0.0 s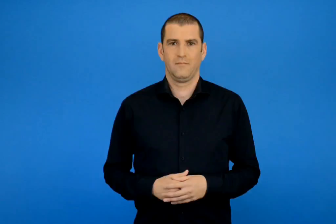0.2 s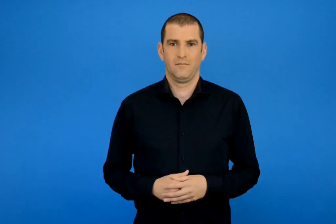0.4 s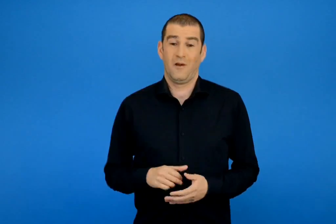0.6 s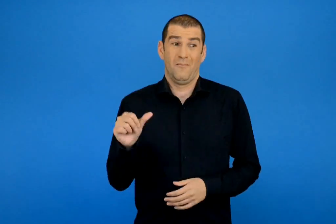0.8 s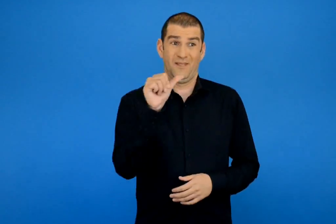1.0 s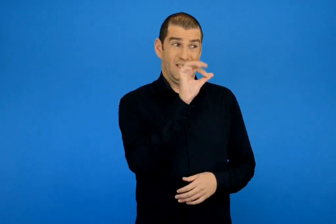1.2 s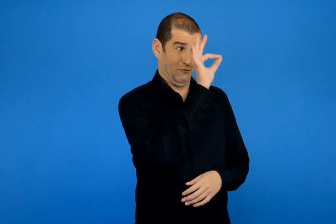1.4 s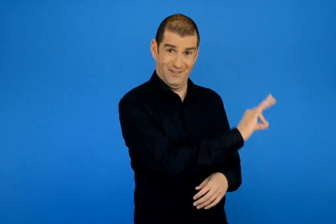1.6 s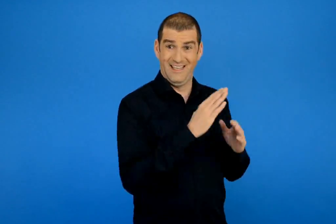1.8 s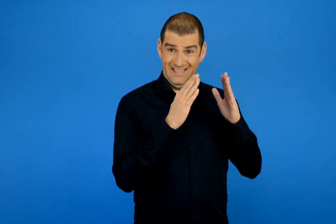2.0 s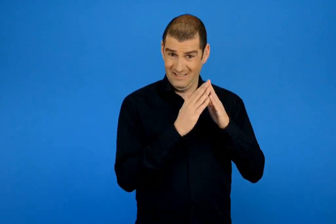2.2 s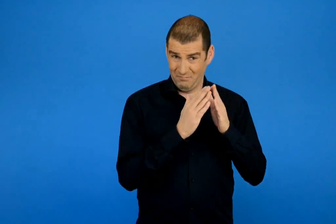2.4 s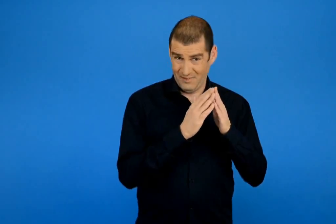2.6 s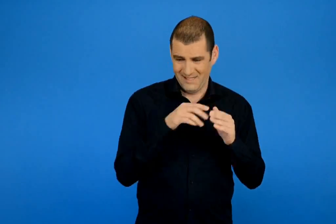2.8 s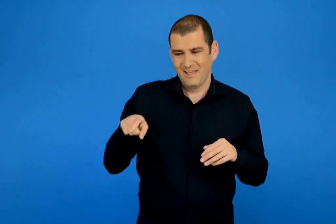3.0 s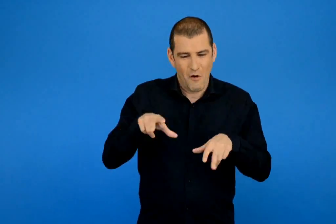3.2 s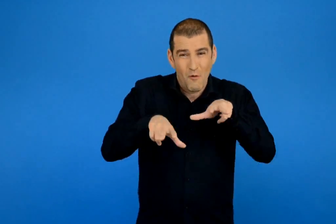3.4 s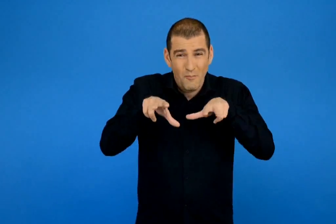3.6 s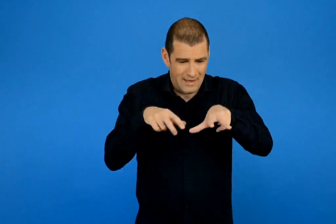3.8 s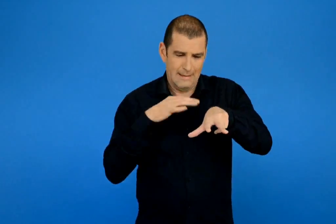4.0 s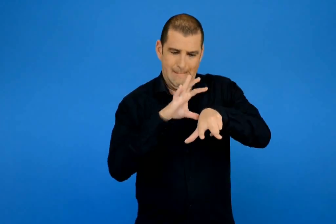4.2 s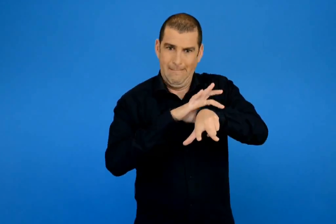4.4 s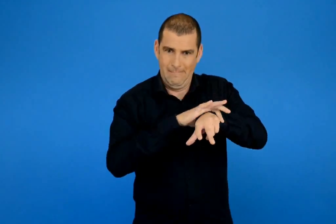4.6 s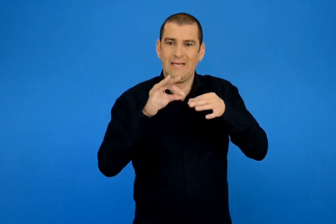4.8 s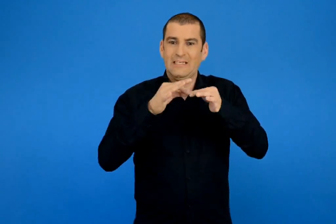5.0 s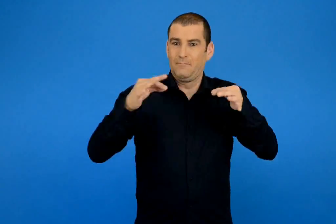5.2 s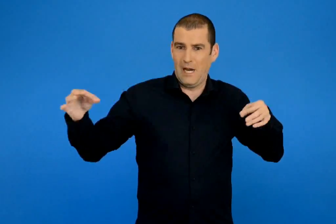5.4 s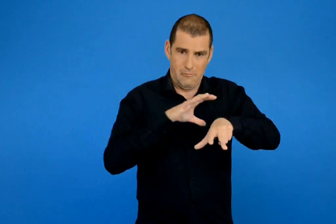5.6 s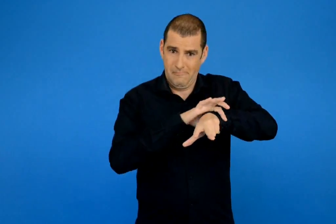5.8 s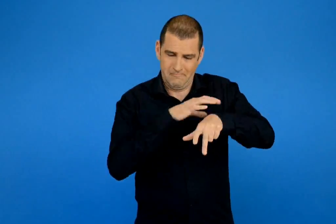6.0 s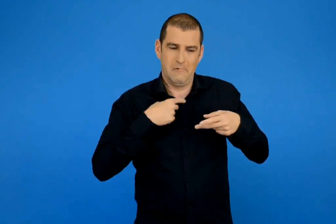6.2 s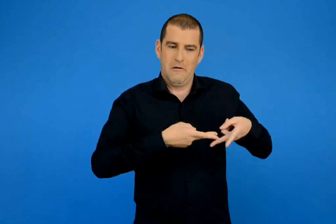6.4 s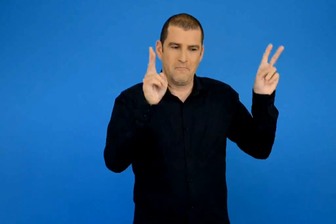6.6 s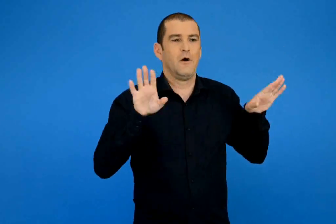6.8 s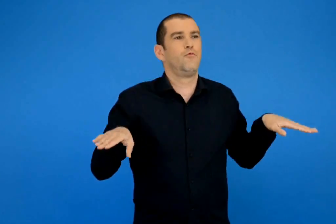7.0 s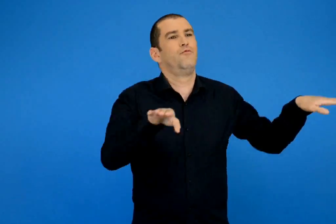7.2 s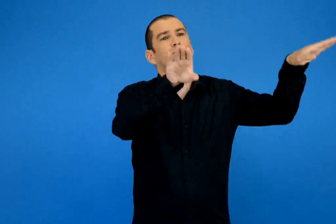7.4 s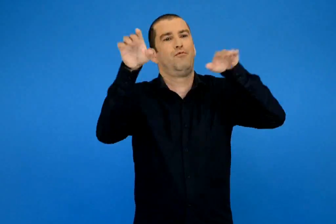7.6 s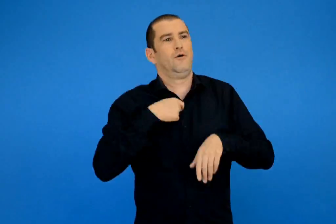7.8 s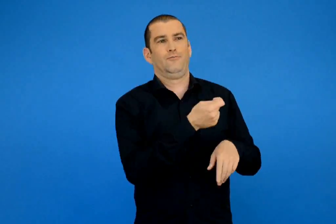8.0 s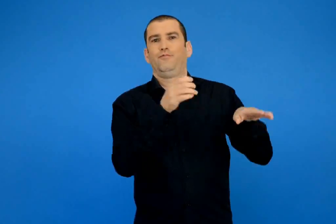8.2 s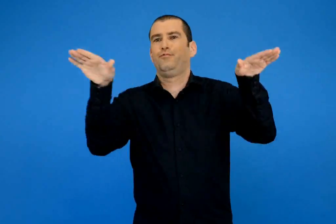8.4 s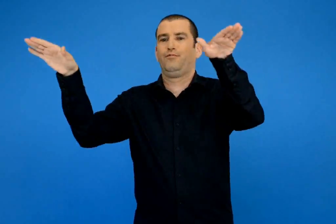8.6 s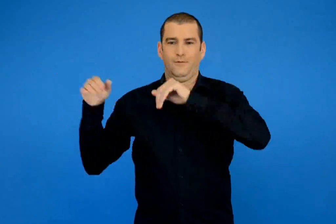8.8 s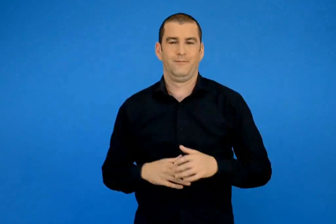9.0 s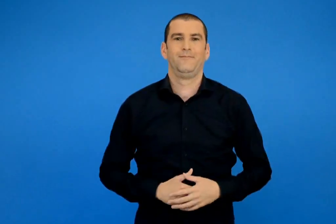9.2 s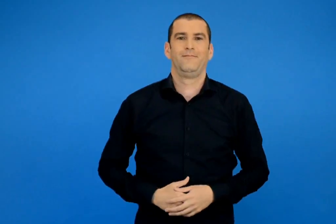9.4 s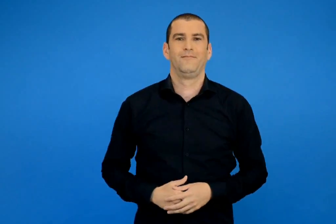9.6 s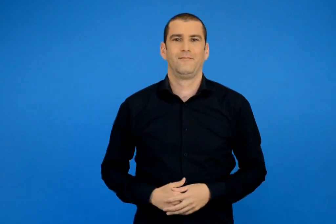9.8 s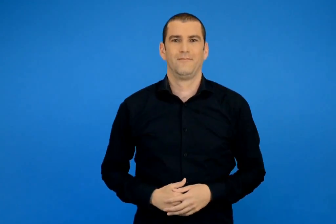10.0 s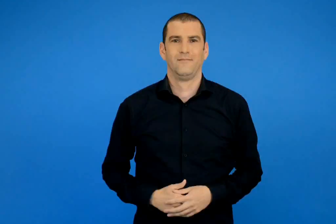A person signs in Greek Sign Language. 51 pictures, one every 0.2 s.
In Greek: κι όταν φτάσουμε στο σπίτι μας θα του δέσω το ποδαράκι του με ένα σπάγκο και θα το αφήσω να τριγυρίζει ελευθέρα παντού
